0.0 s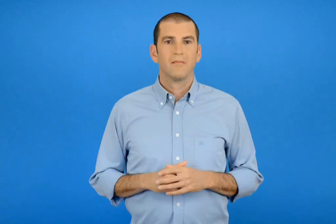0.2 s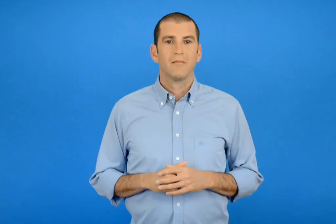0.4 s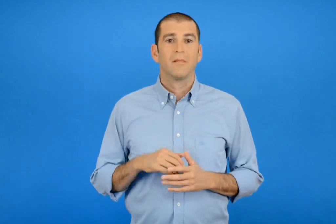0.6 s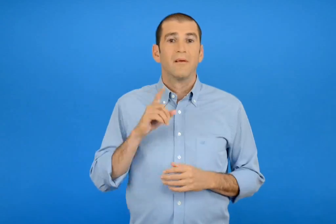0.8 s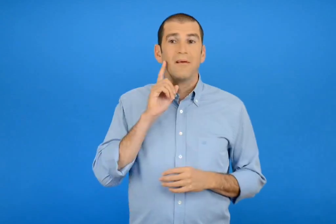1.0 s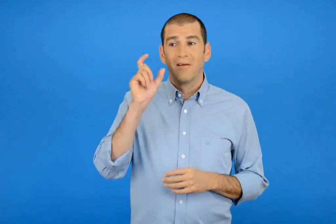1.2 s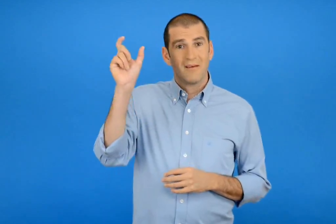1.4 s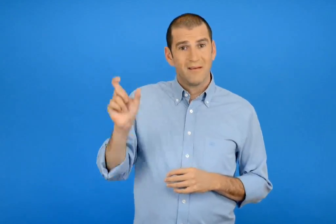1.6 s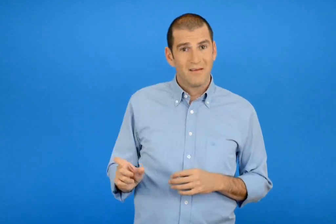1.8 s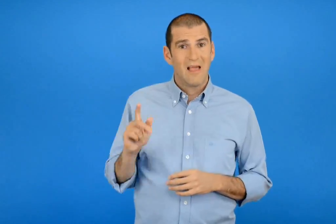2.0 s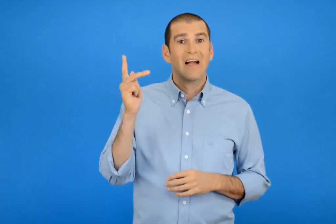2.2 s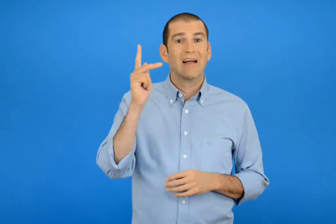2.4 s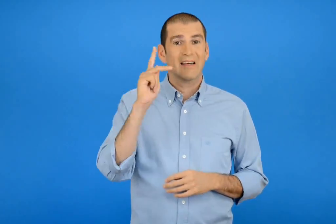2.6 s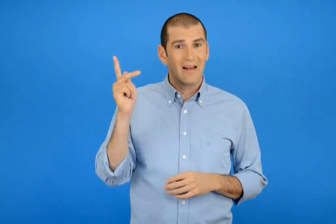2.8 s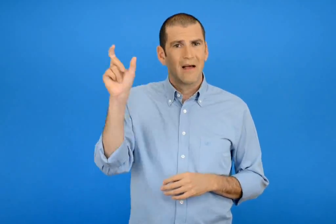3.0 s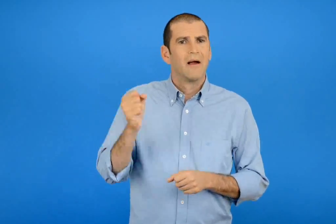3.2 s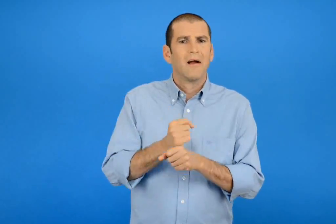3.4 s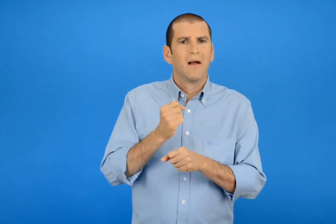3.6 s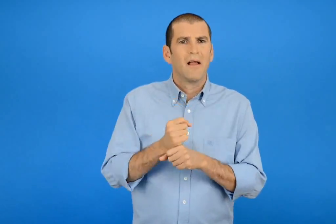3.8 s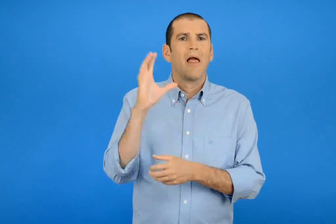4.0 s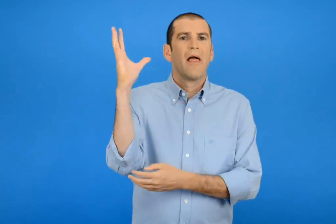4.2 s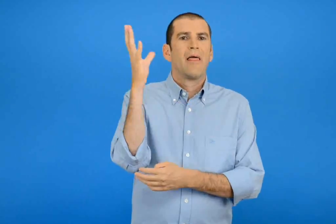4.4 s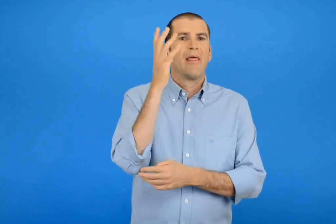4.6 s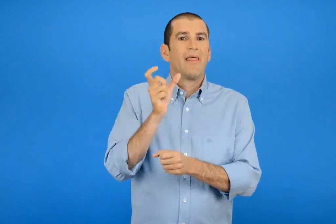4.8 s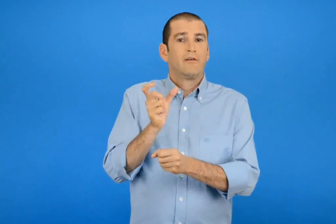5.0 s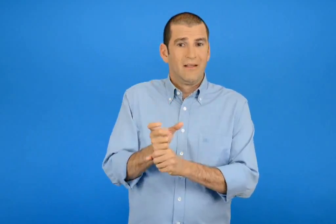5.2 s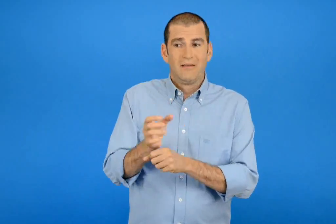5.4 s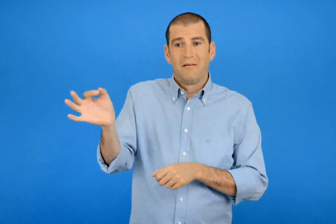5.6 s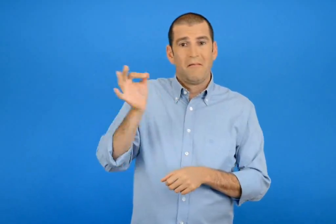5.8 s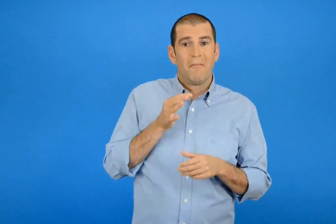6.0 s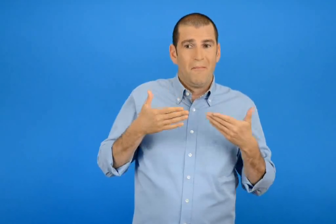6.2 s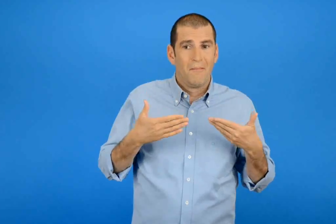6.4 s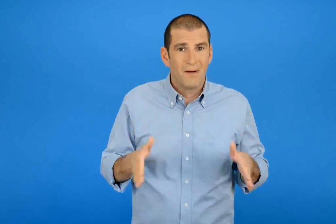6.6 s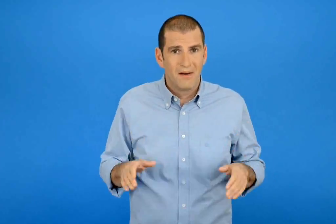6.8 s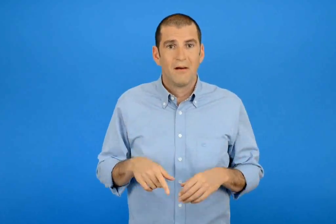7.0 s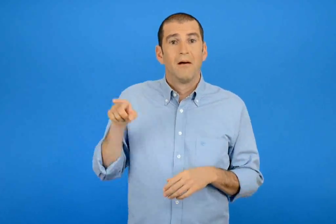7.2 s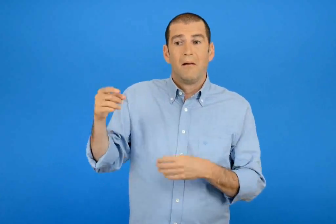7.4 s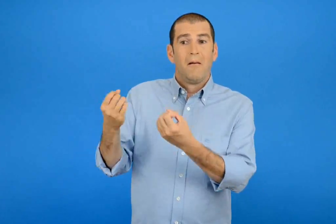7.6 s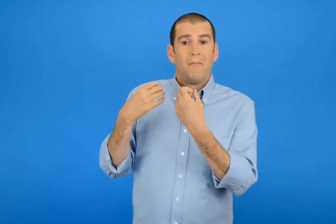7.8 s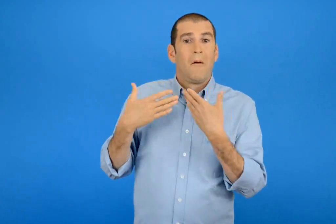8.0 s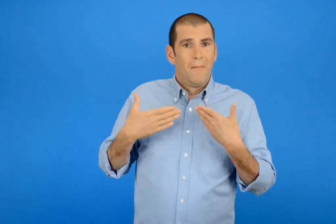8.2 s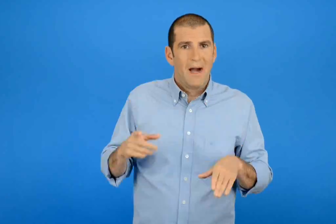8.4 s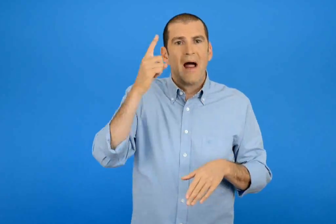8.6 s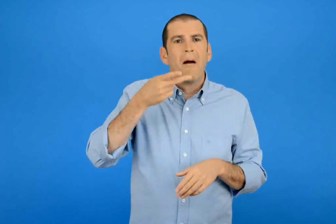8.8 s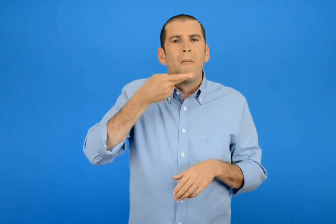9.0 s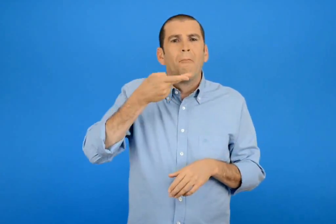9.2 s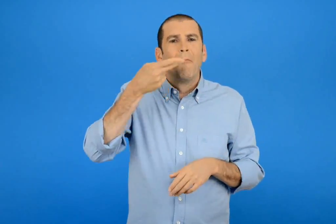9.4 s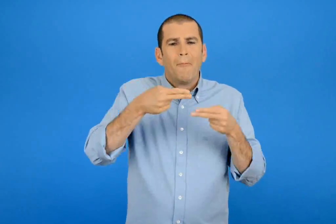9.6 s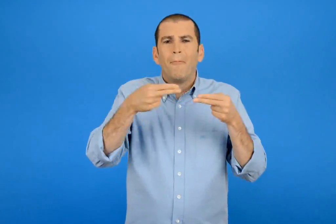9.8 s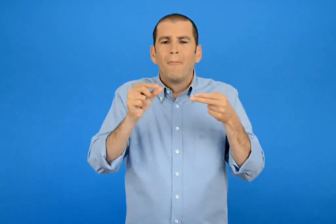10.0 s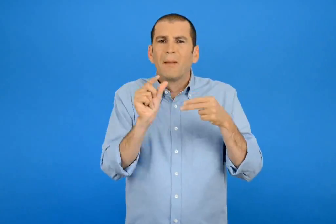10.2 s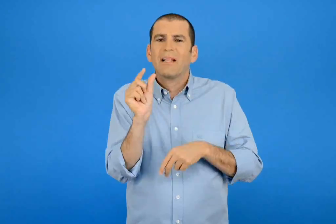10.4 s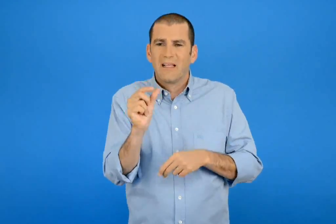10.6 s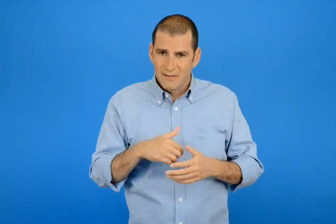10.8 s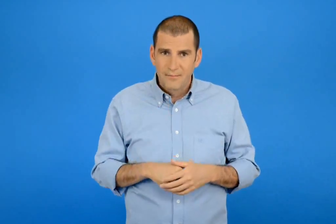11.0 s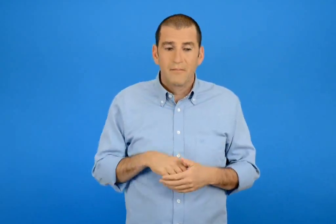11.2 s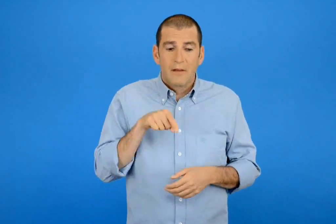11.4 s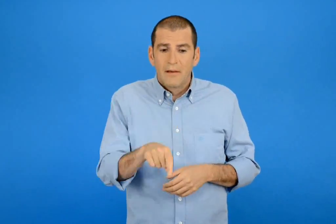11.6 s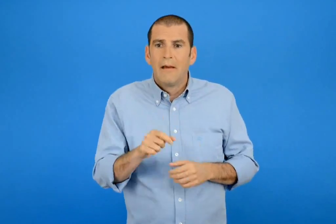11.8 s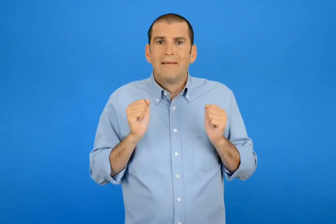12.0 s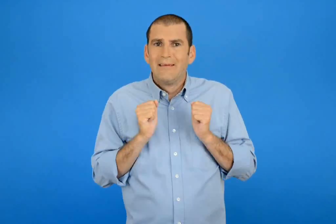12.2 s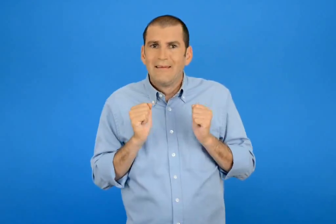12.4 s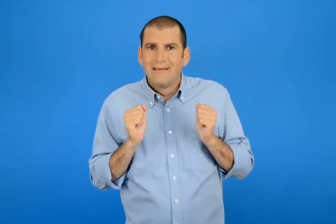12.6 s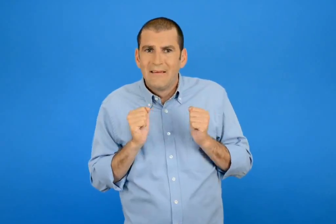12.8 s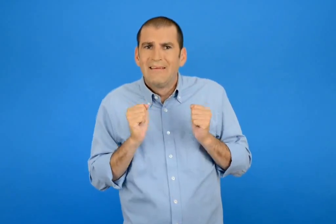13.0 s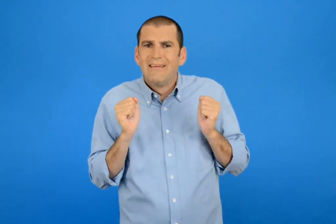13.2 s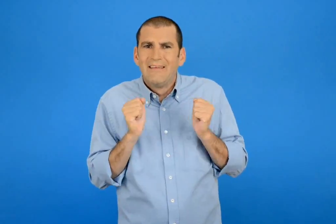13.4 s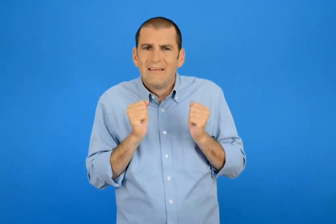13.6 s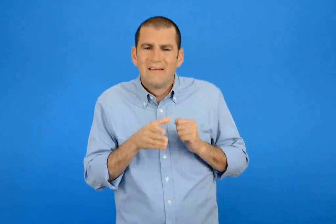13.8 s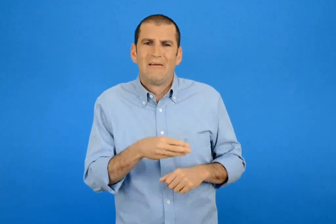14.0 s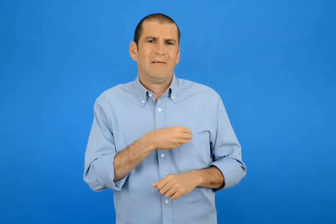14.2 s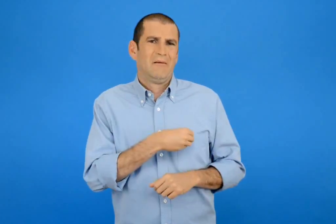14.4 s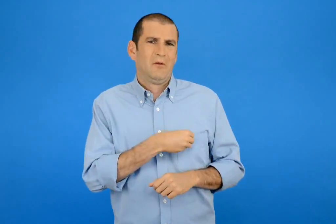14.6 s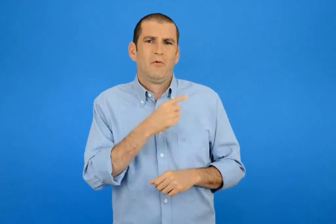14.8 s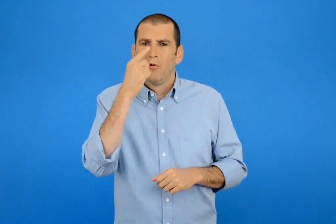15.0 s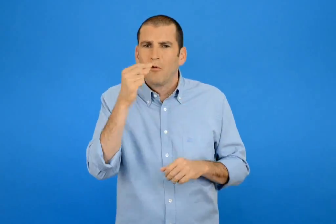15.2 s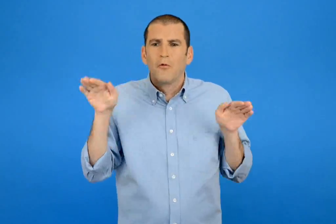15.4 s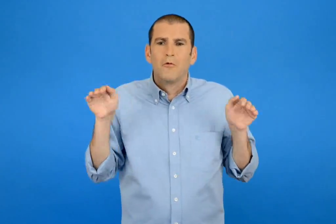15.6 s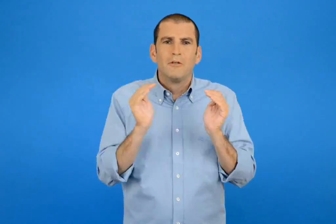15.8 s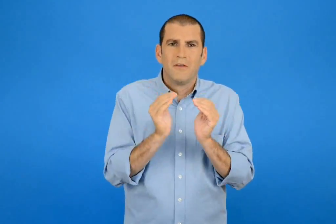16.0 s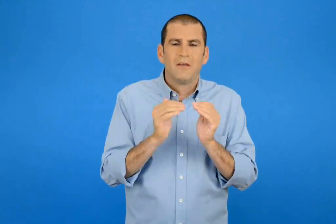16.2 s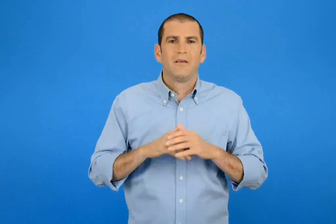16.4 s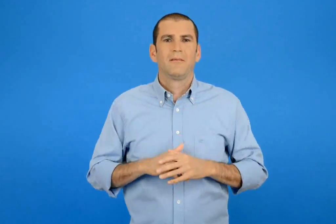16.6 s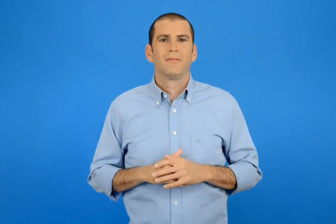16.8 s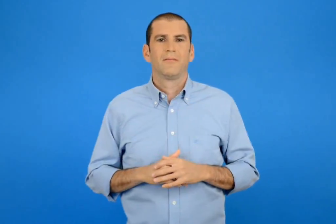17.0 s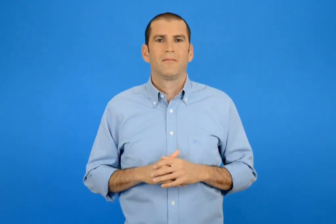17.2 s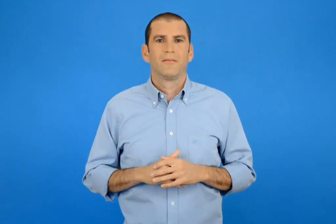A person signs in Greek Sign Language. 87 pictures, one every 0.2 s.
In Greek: μας το είπε η κυριά κατερίνα που είναι δασοφύλακας μας έμαθε και ένα ποιηματάκι κάνει κρύο κάνει τσιφι για το δόλιο το κοτσύφι
